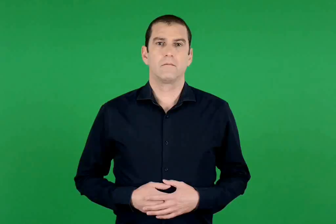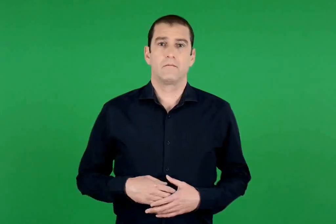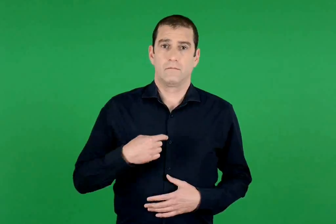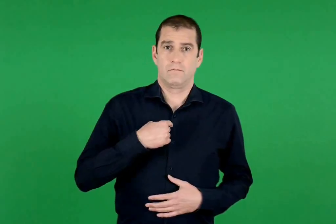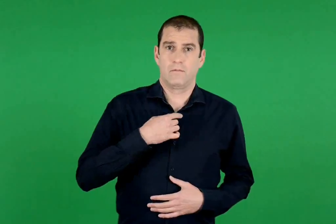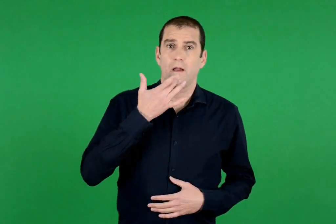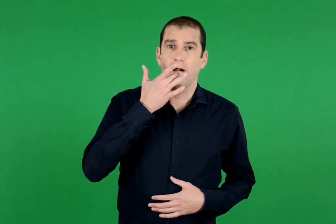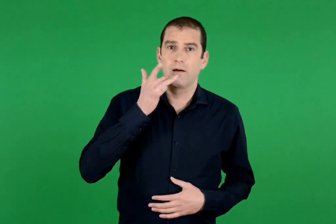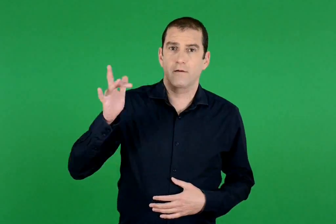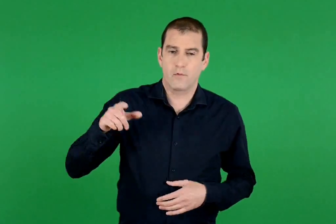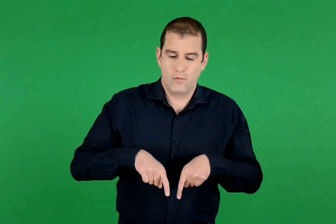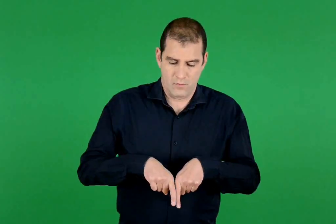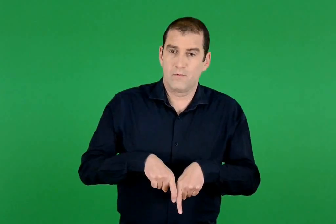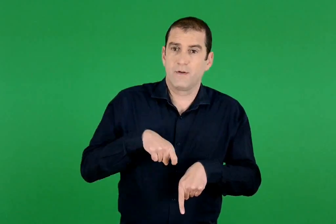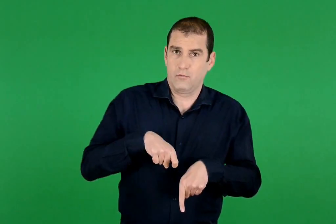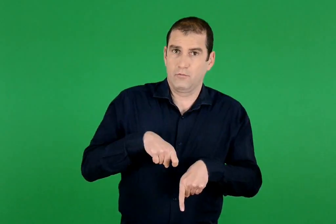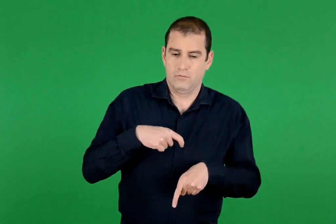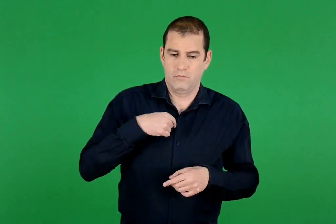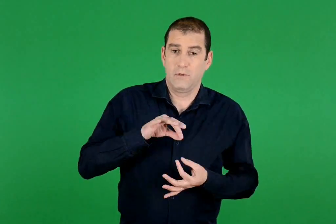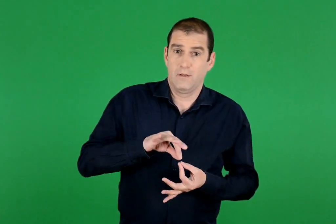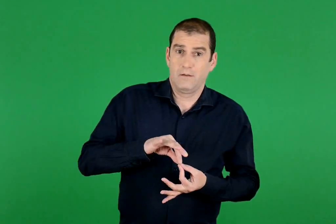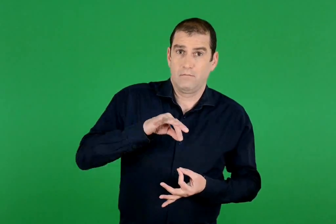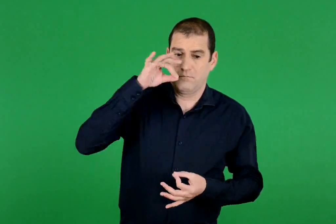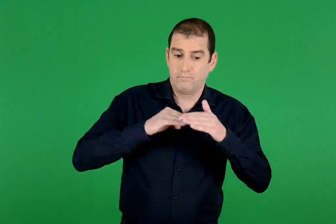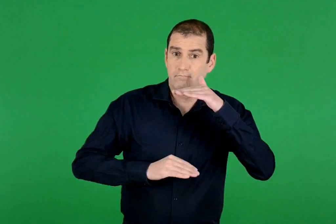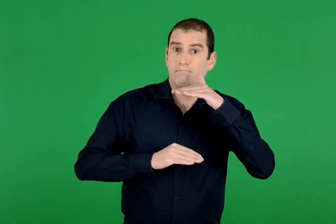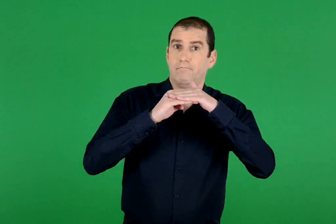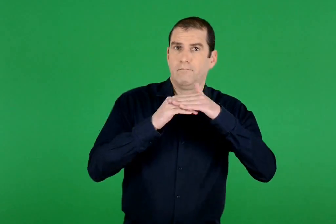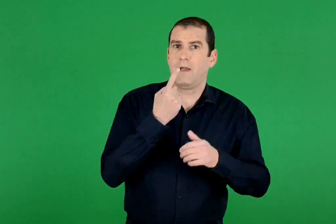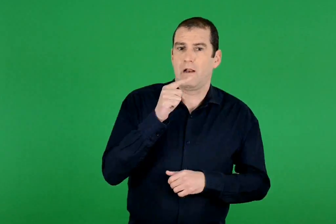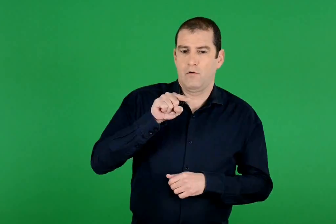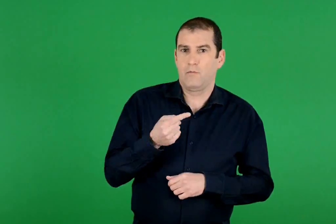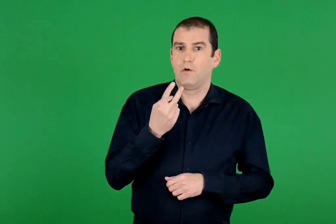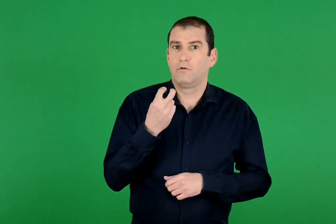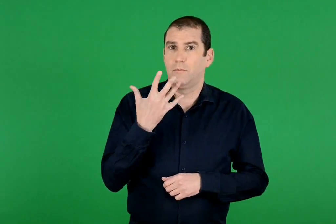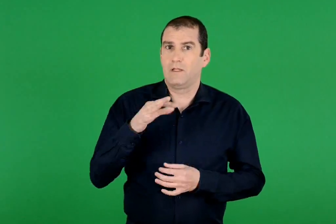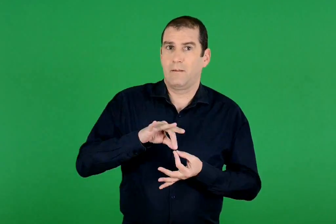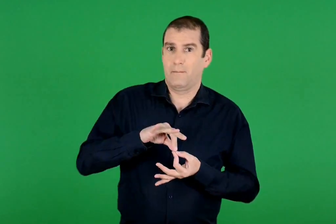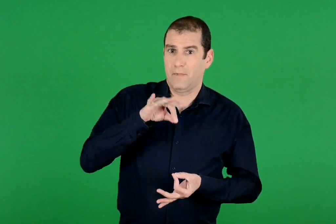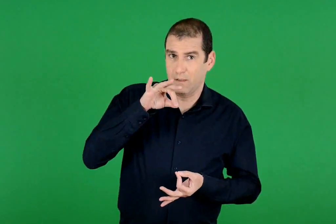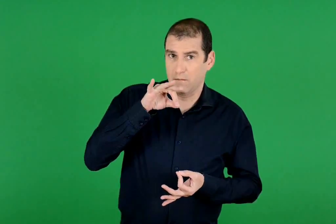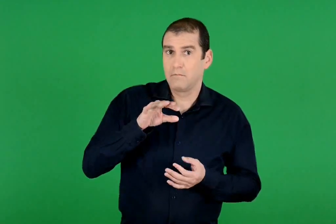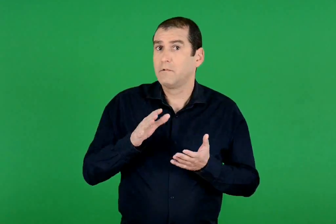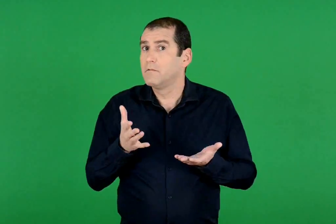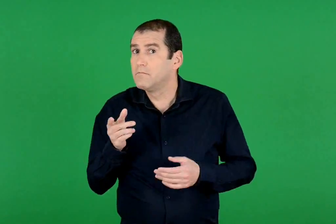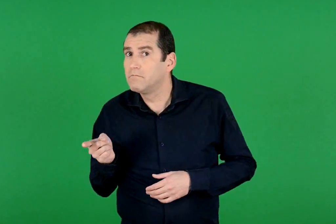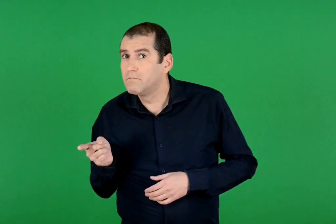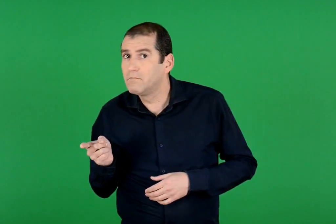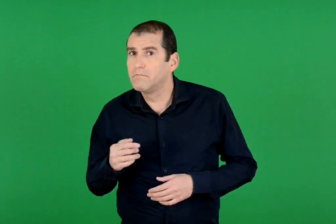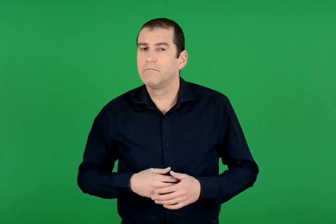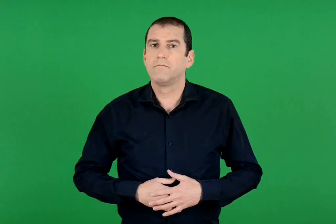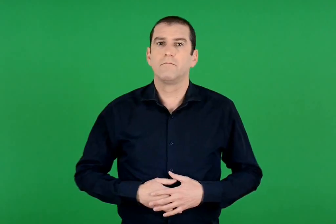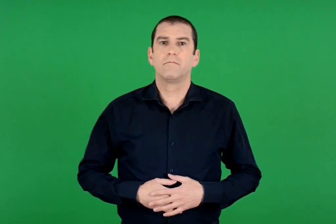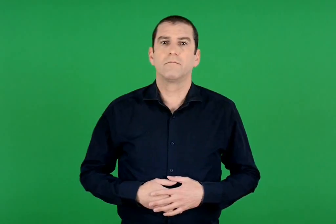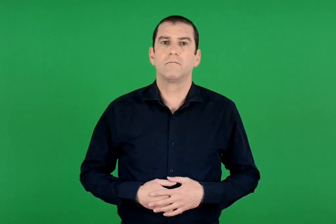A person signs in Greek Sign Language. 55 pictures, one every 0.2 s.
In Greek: είμαι ο αργυροπελεκάνος. φτάνω σε ύψος μέχρι 1 , 25 μ. ή
